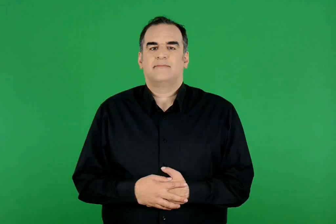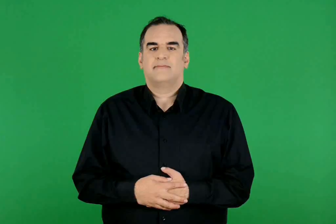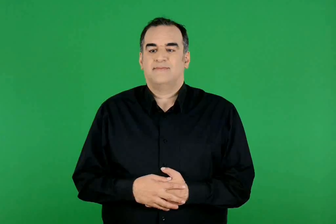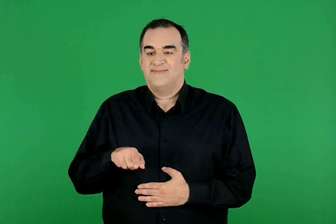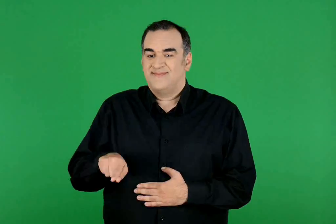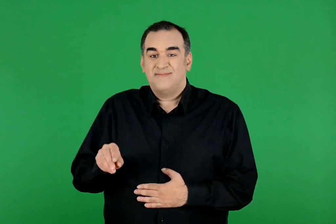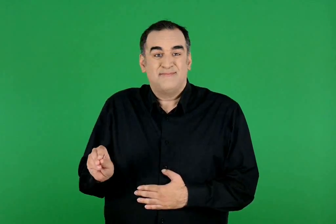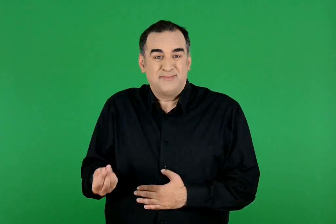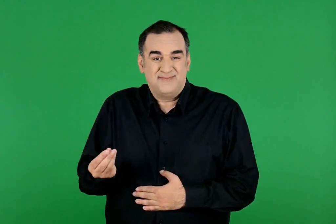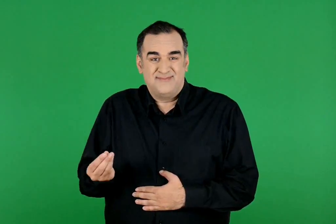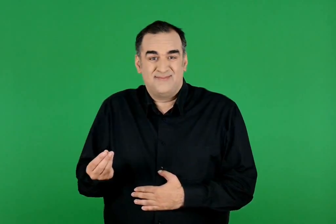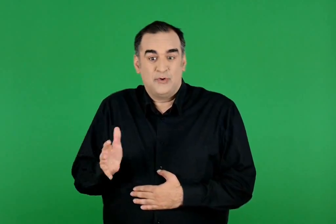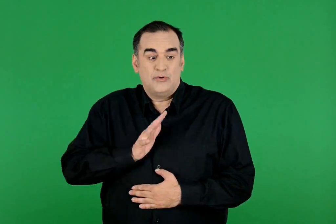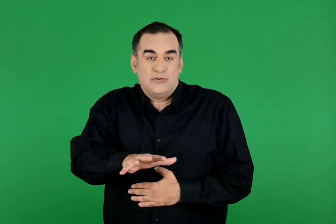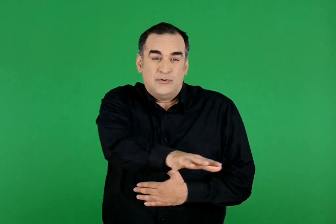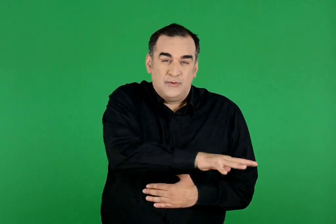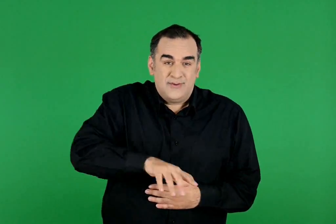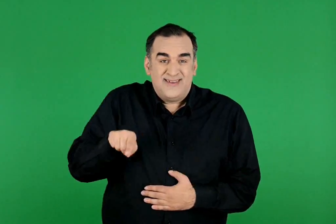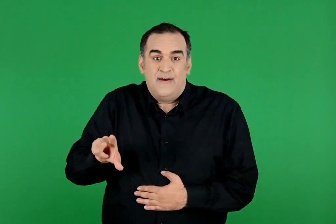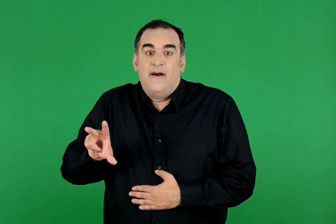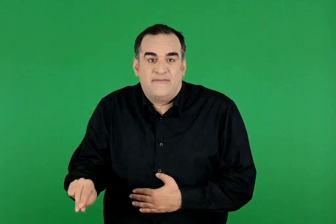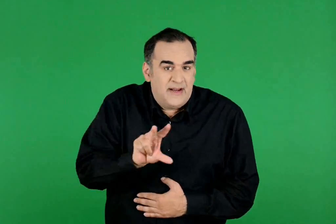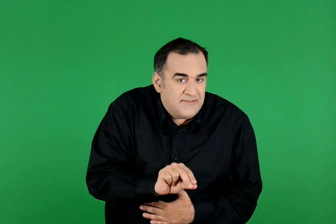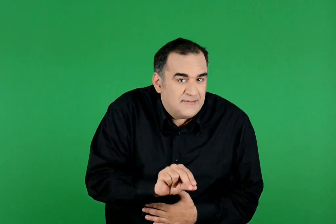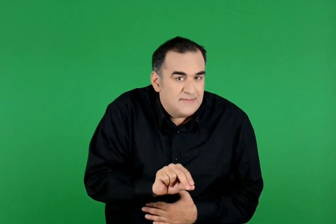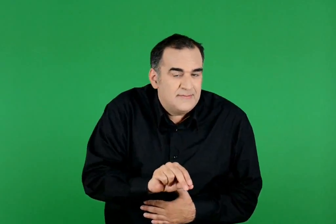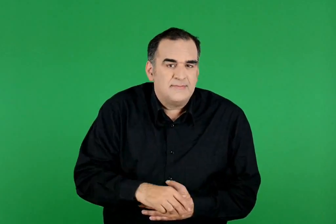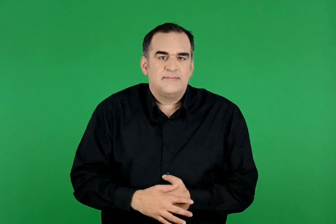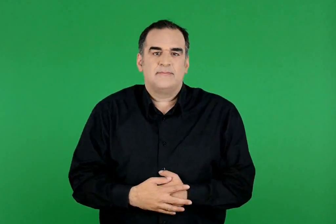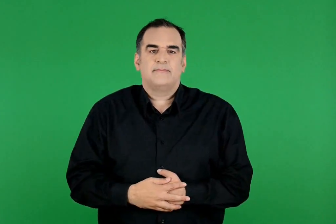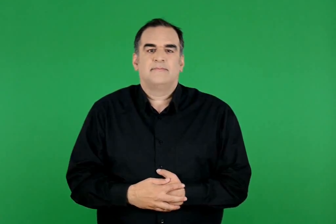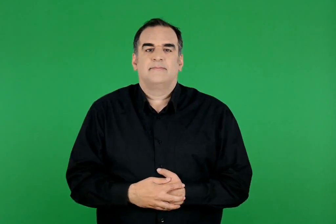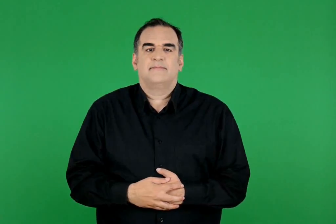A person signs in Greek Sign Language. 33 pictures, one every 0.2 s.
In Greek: συμβαίνει αυτό κι αλλού στον κόσμο ;
